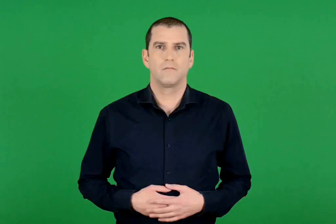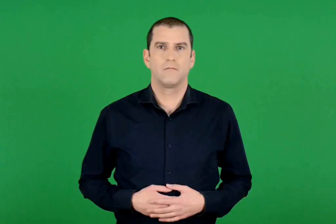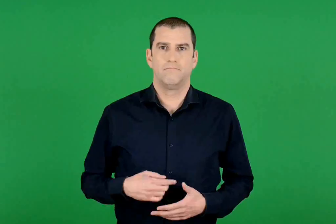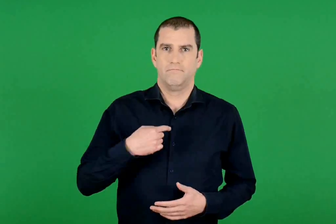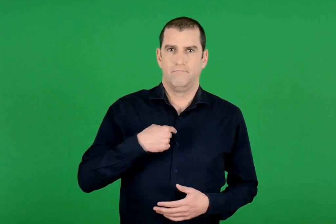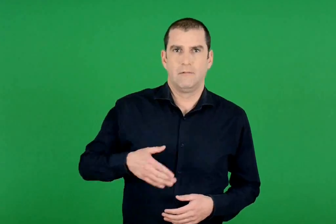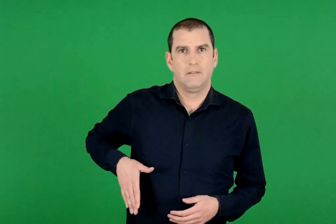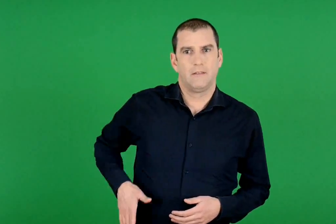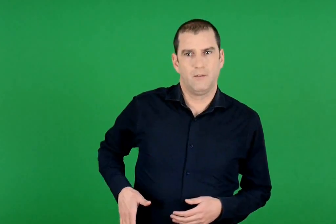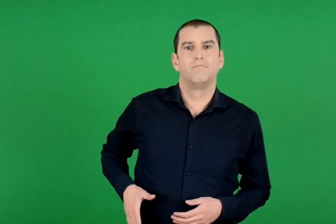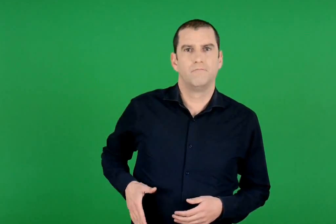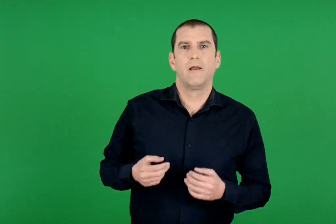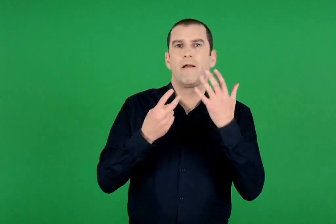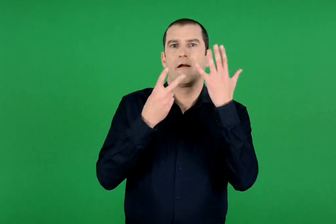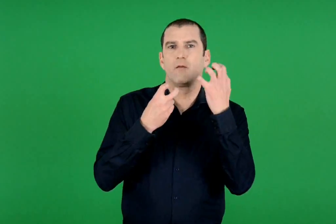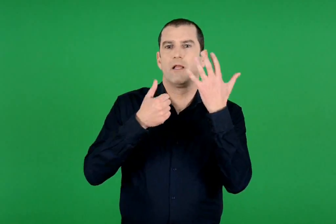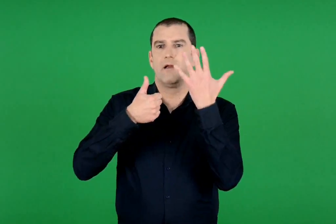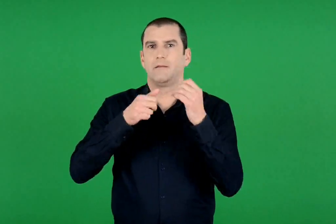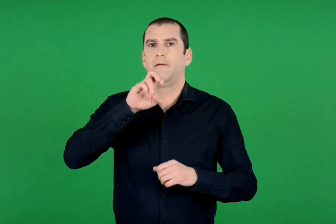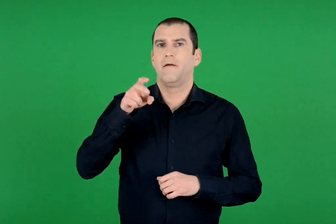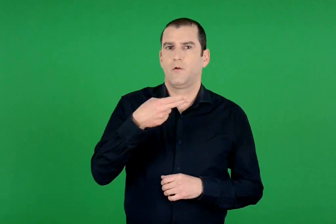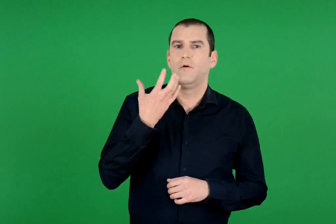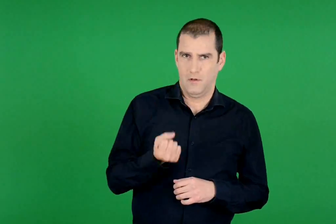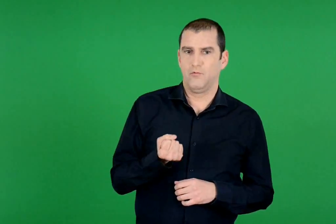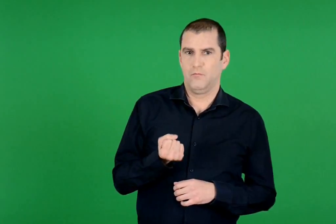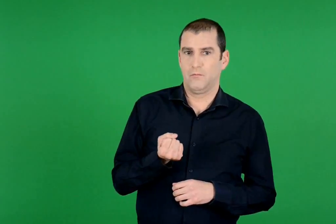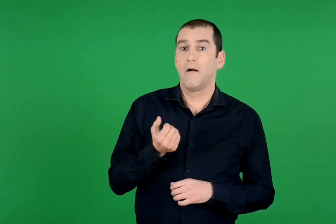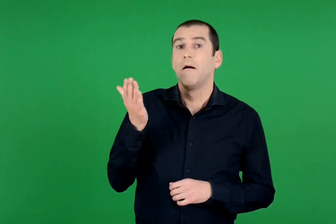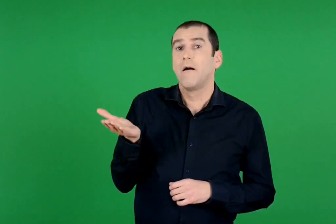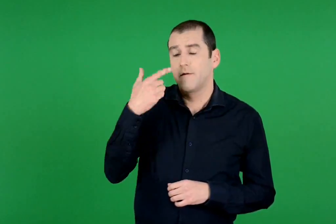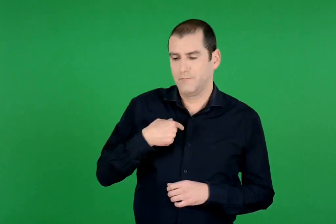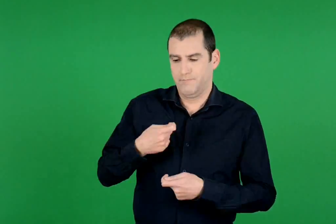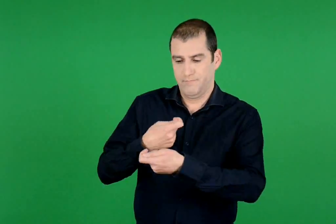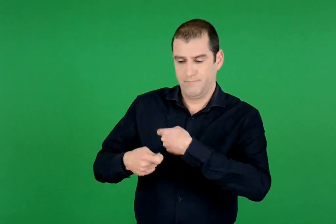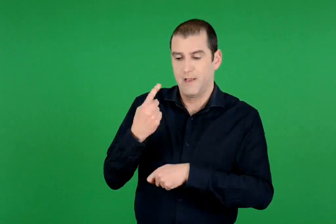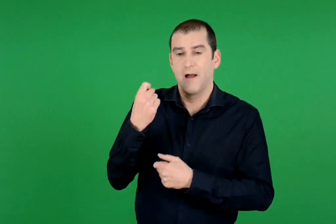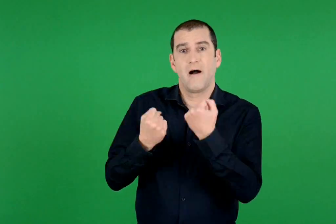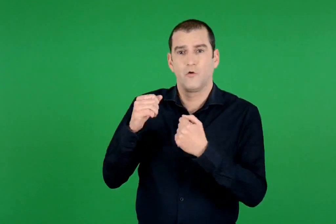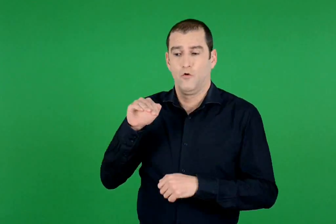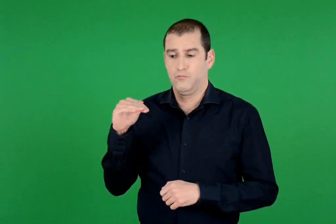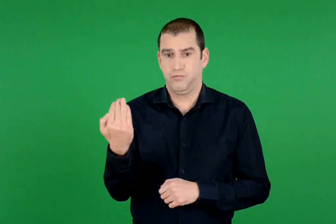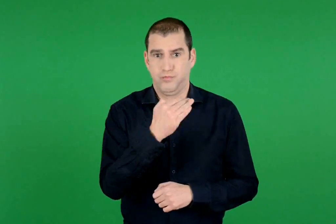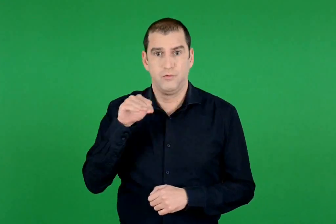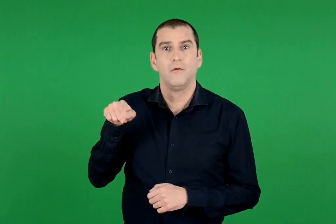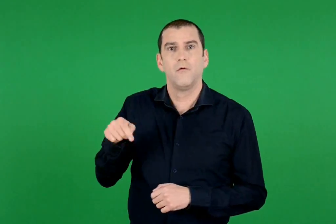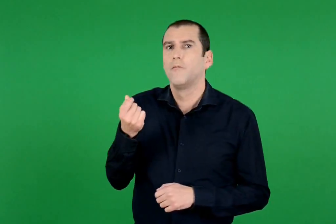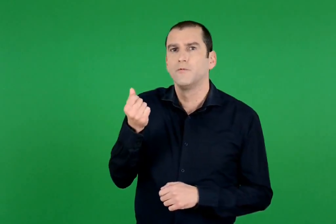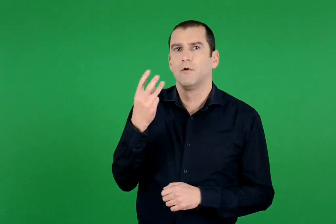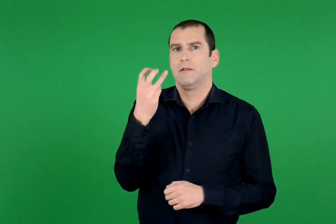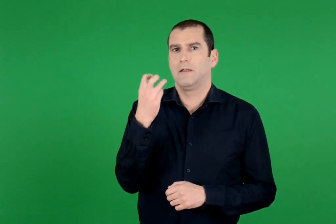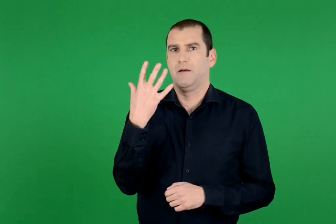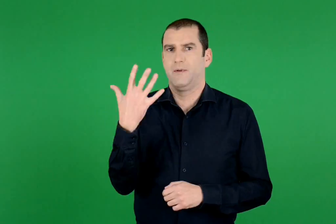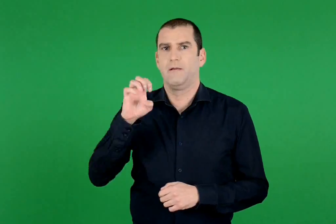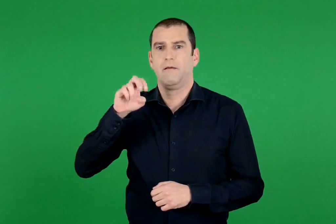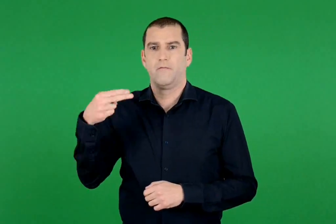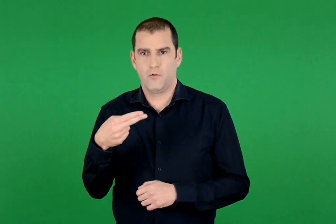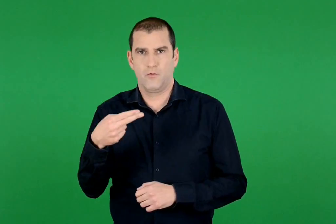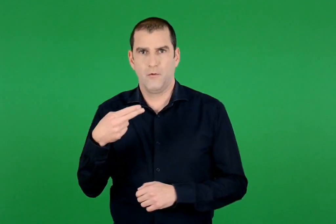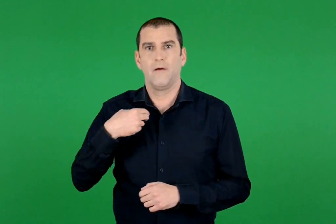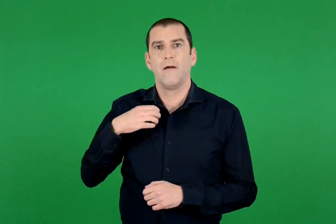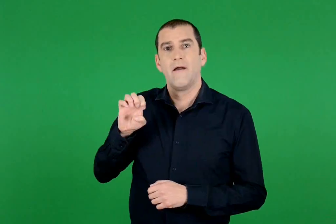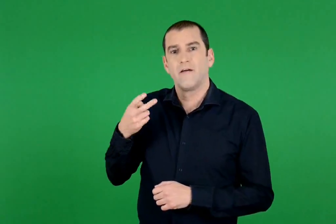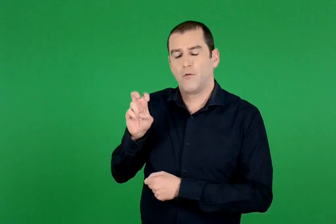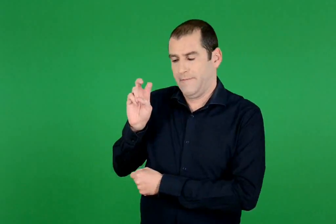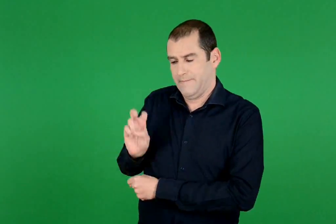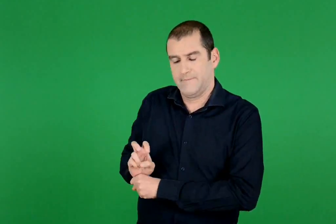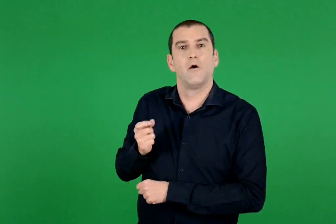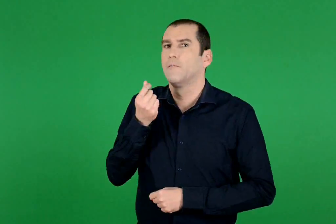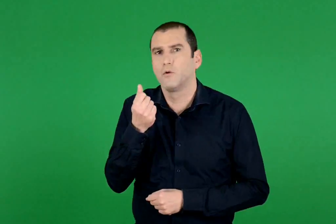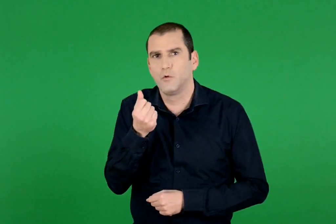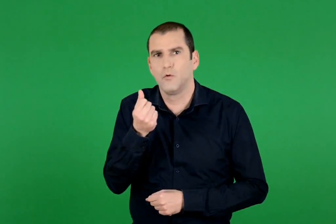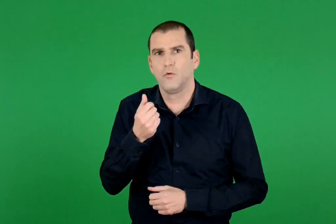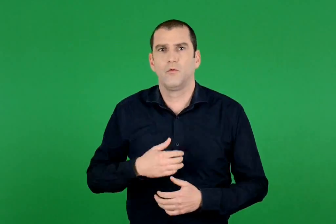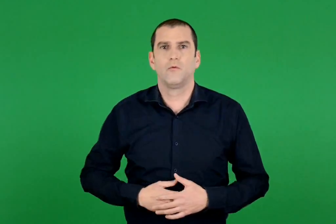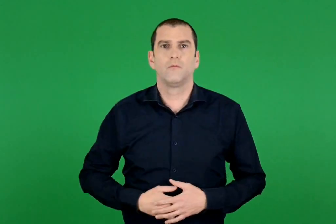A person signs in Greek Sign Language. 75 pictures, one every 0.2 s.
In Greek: έχω στην τσέπη μου 76 ευρώ. αν αγοράσω ένα αυτοκίνητο ράλι που κάνει 35 ευρώ , πόσα ευρώ θα μου περισσέψουν ;
